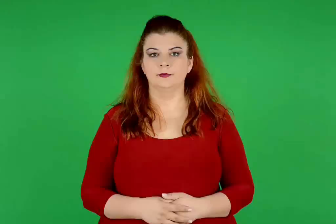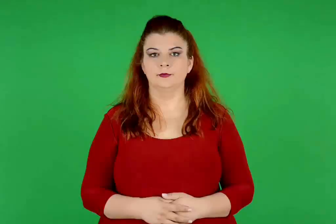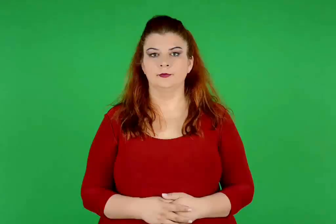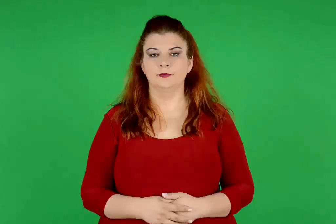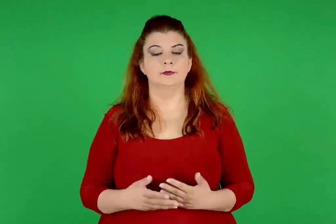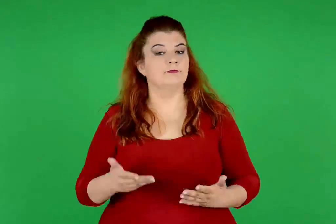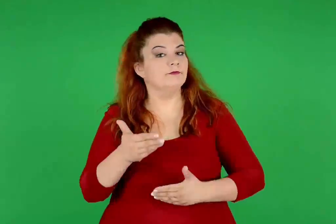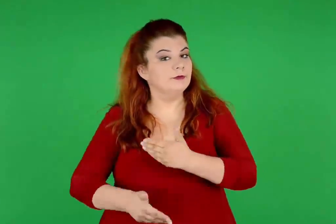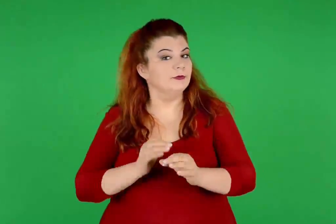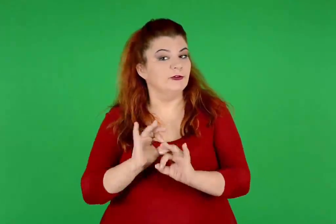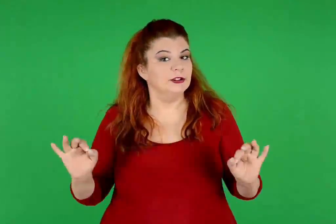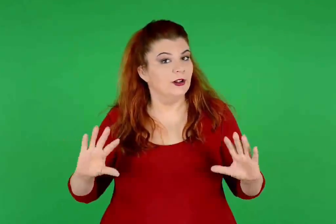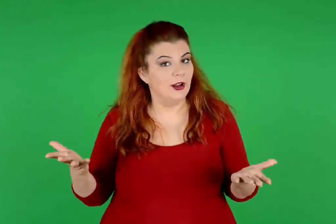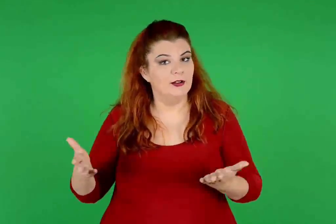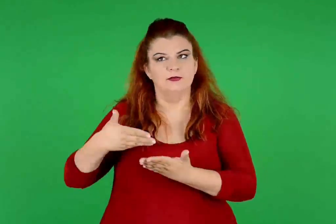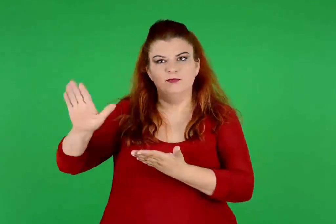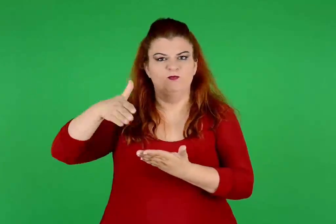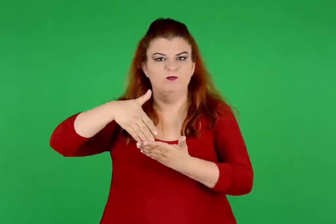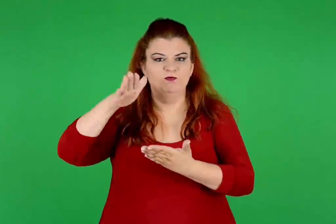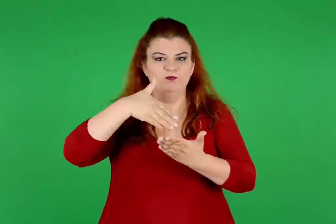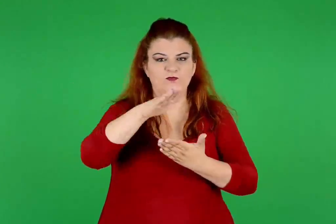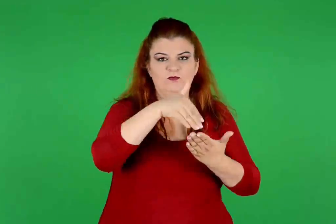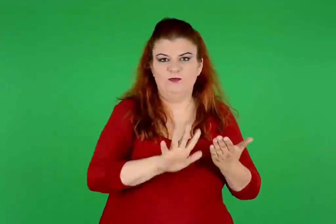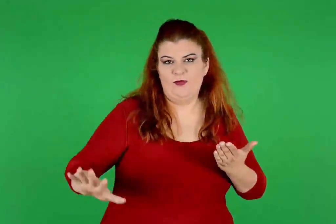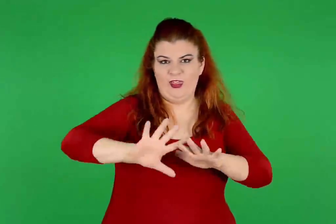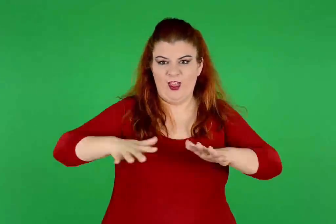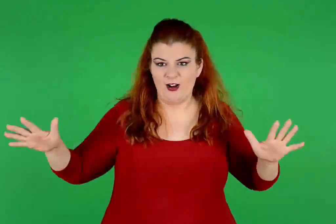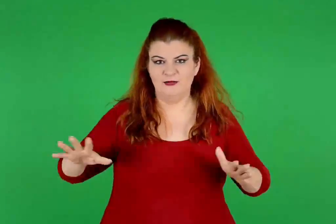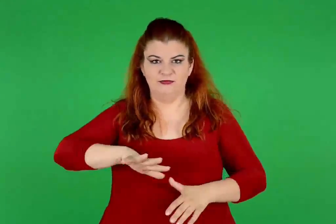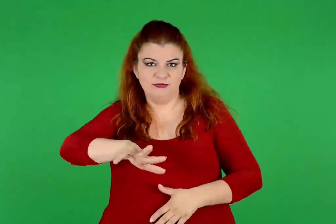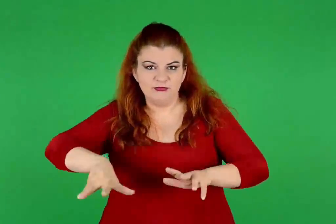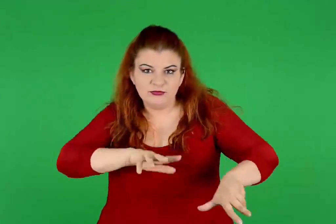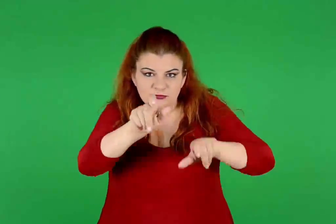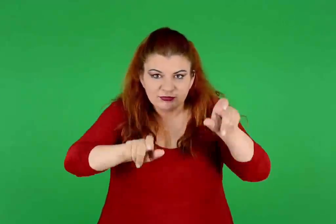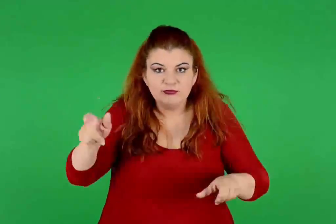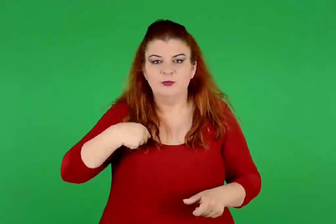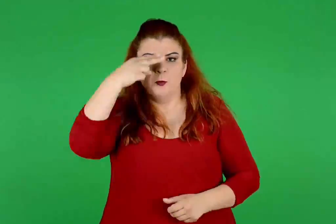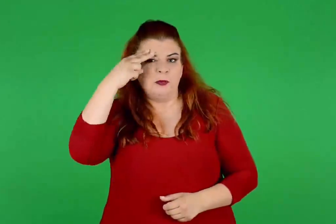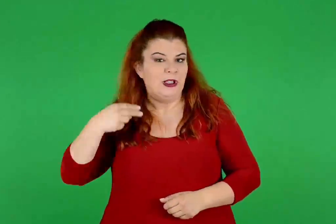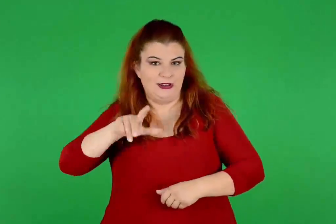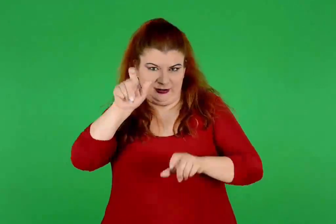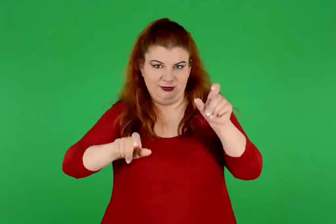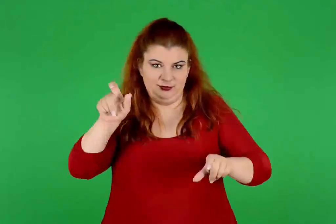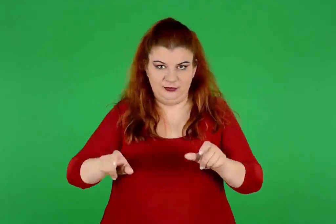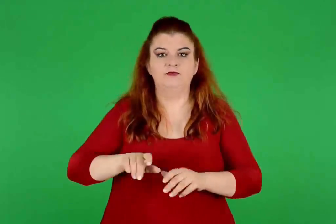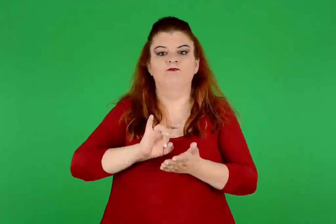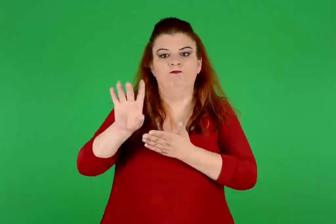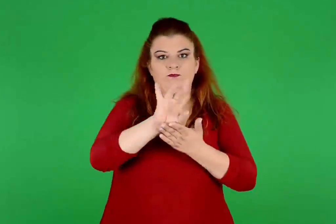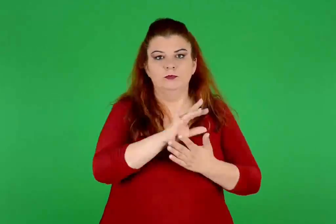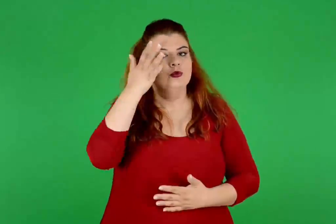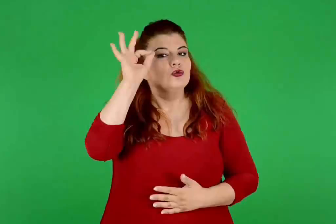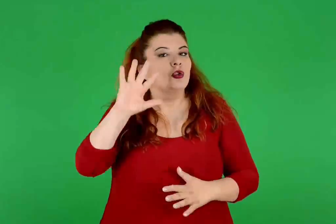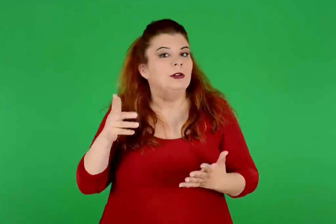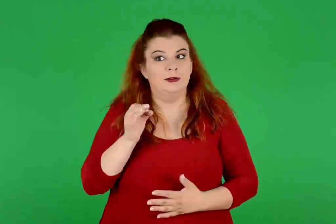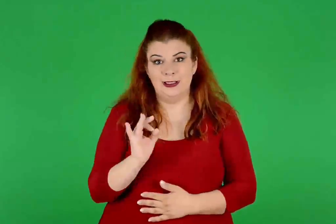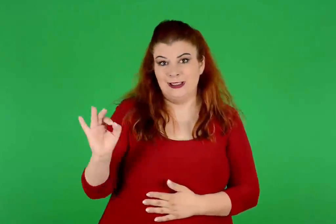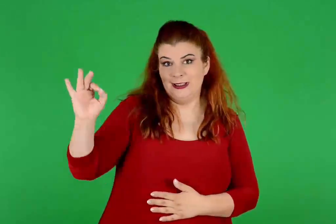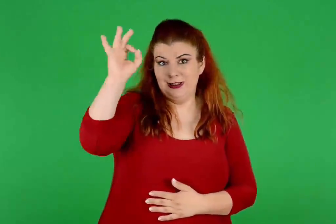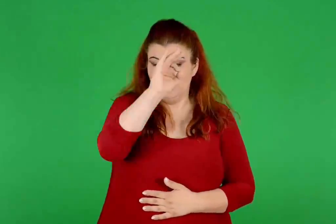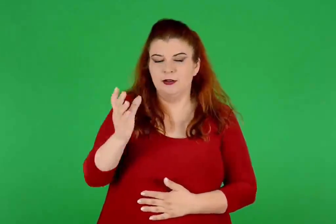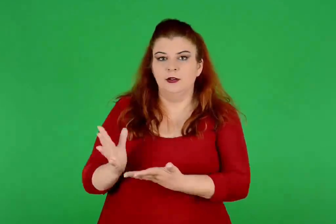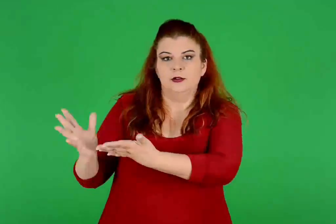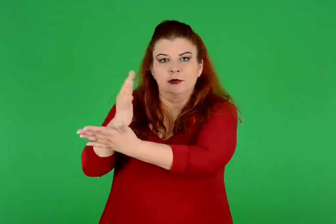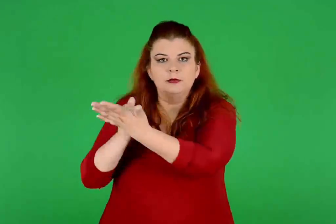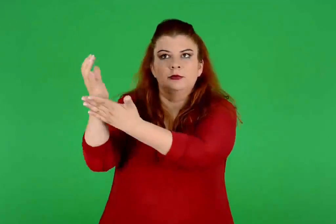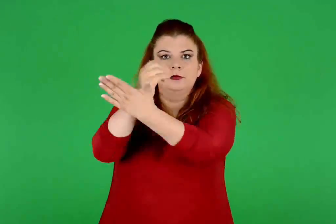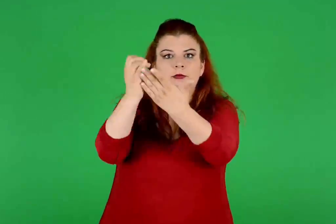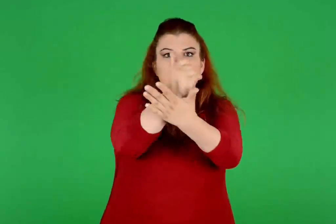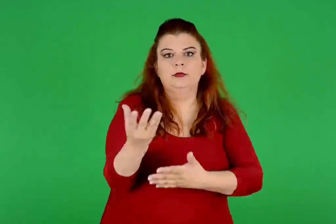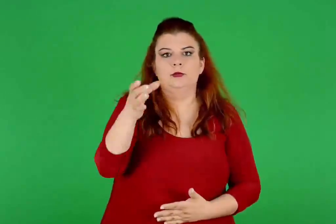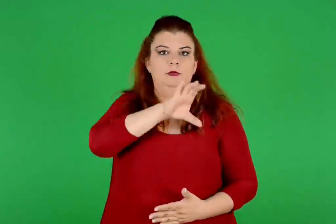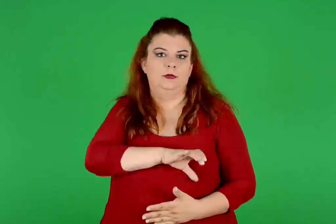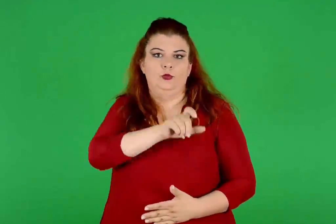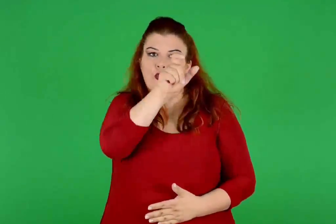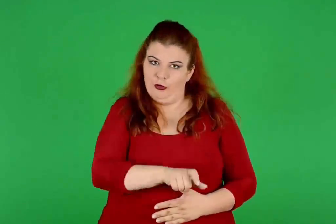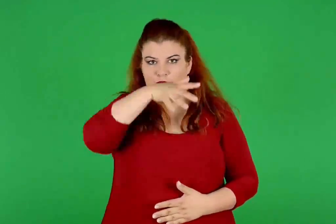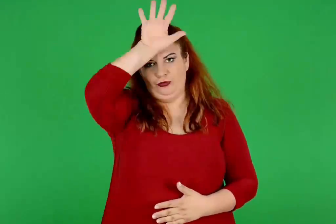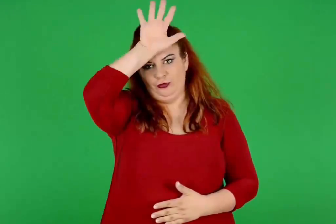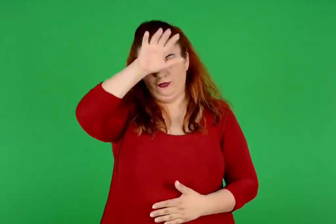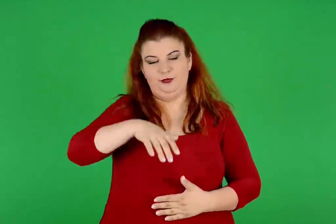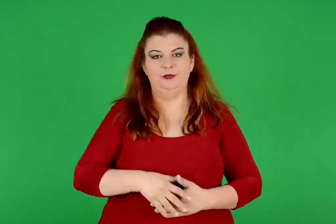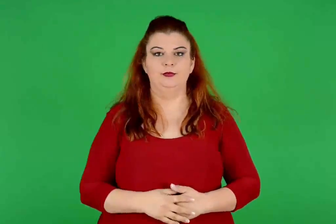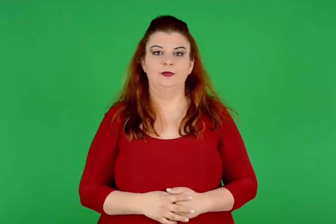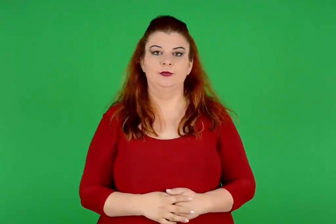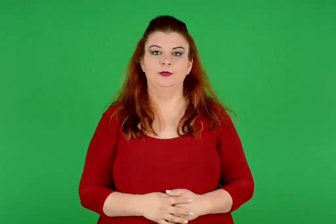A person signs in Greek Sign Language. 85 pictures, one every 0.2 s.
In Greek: κι όπως ήταν φυσικό , ξεκαθάρισε από τη θάλασσά τους ληστές και πειρατές , για να έρχονται τα εισοδήματα από τα νησιά σε αυτόν τον ίδιο
